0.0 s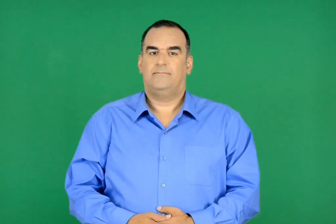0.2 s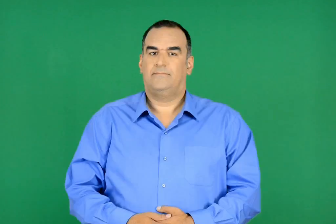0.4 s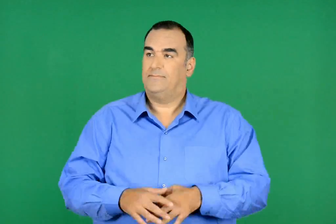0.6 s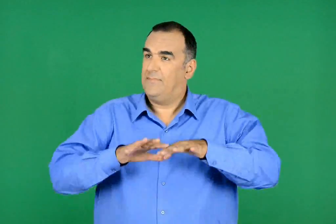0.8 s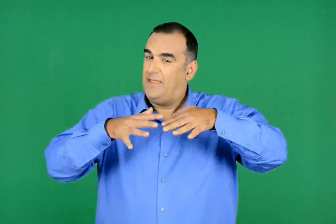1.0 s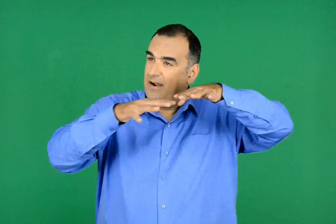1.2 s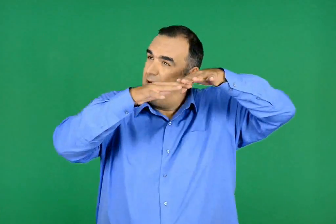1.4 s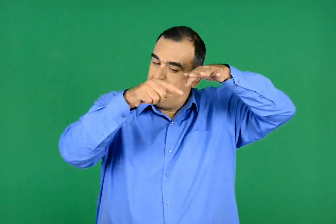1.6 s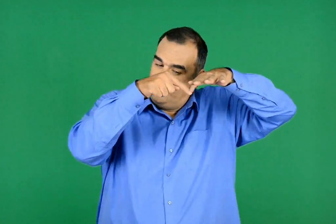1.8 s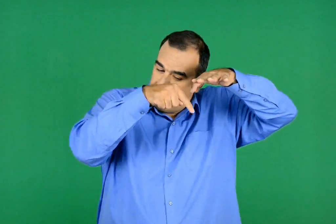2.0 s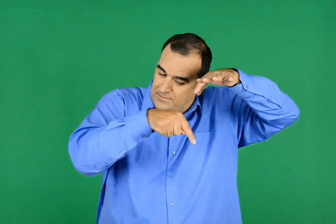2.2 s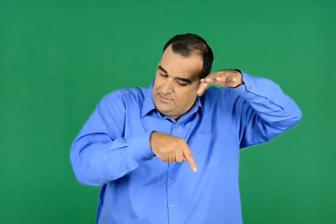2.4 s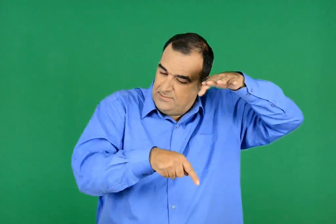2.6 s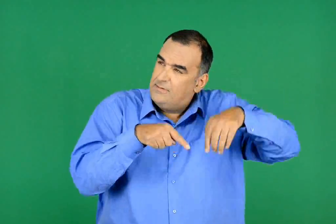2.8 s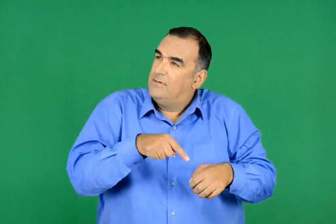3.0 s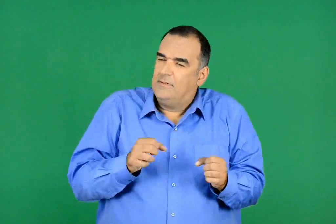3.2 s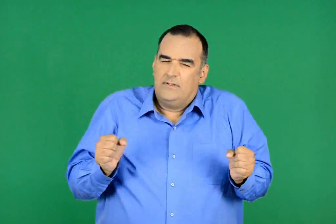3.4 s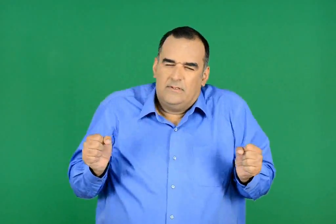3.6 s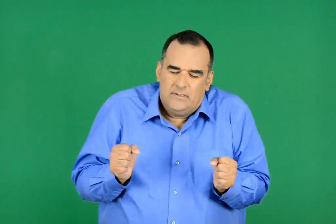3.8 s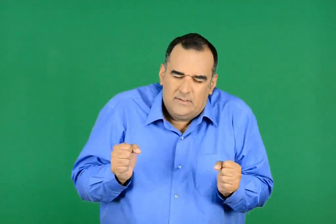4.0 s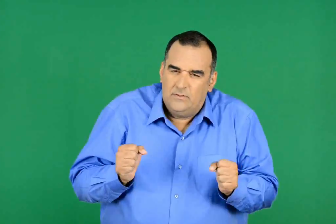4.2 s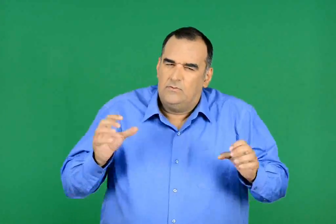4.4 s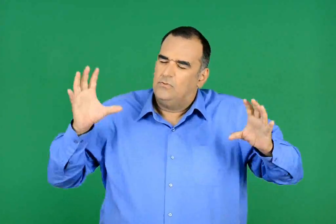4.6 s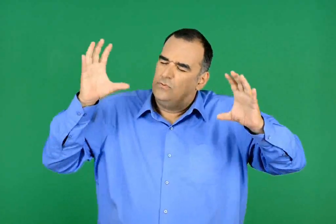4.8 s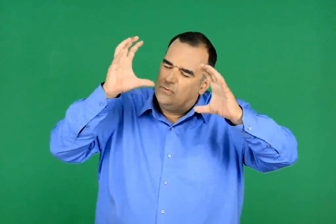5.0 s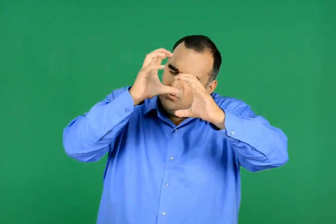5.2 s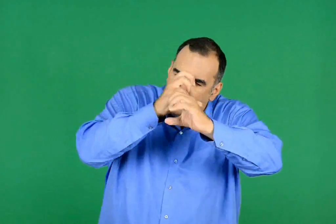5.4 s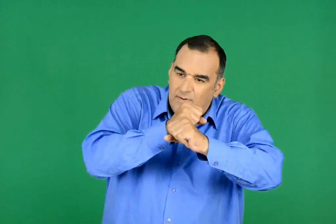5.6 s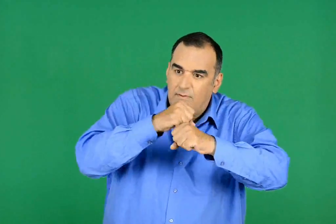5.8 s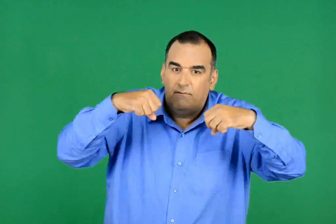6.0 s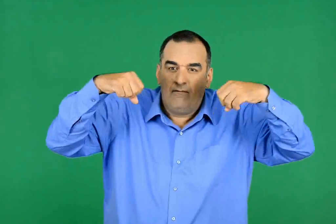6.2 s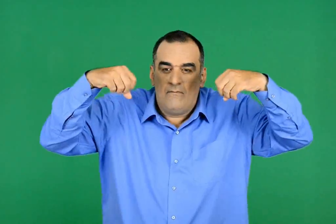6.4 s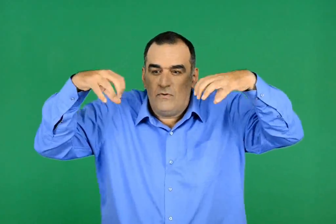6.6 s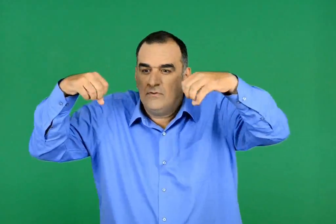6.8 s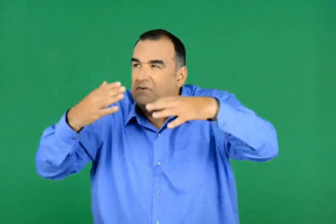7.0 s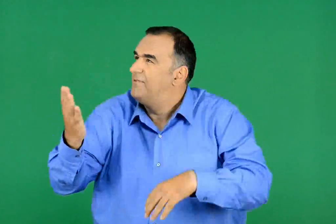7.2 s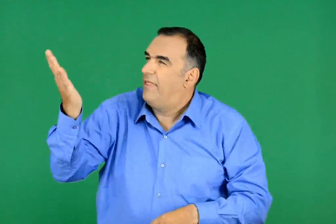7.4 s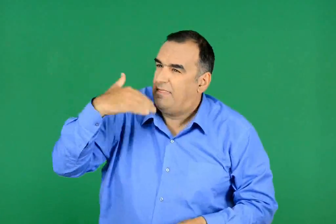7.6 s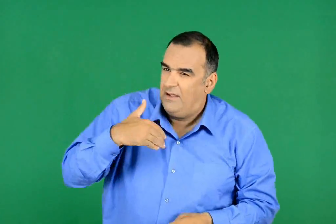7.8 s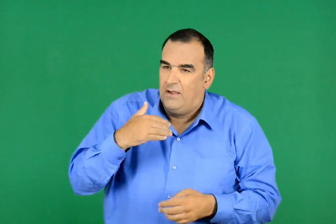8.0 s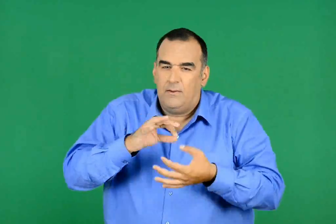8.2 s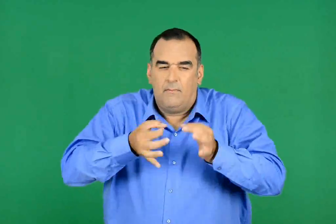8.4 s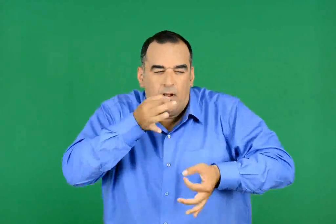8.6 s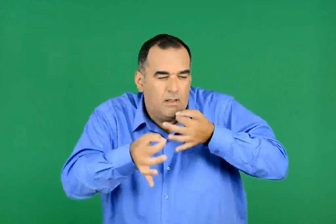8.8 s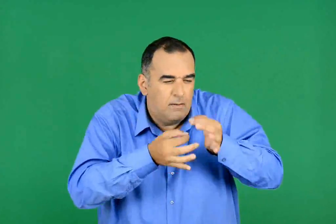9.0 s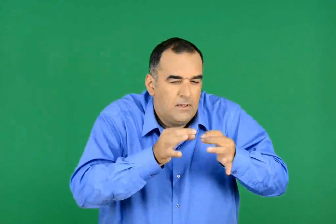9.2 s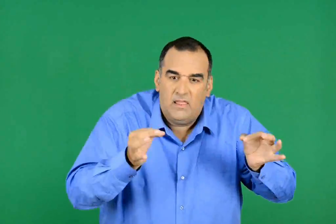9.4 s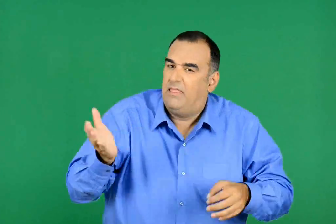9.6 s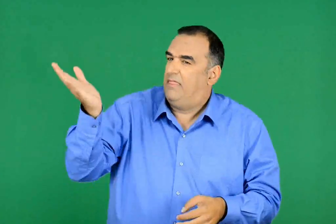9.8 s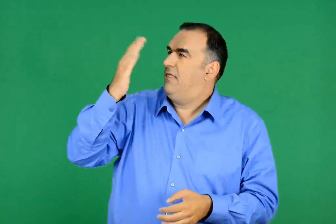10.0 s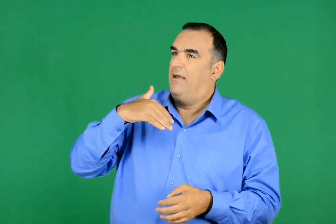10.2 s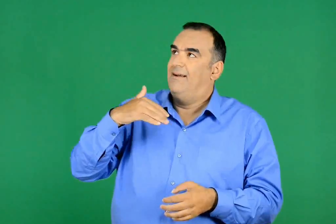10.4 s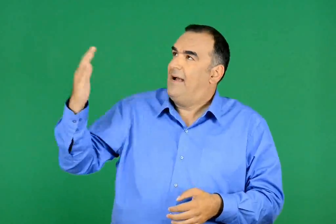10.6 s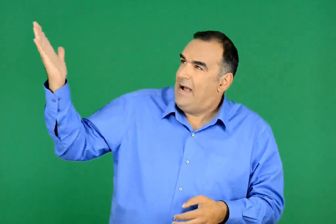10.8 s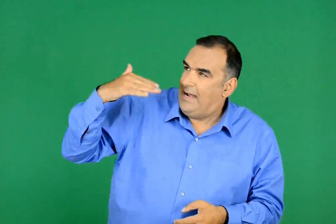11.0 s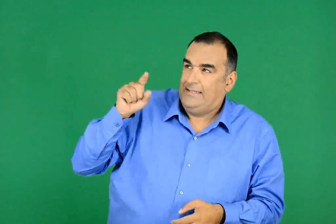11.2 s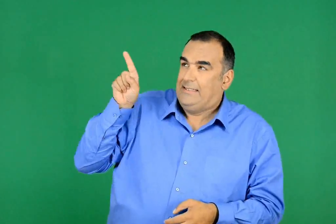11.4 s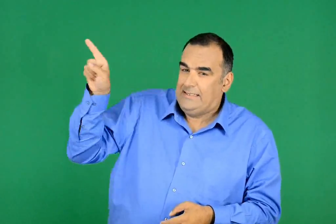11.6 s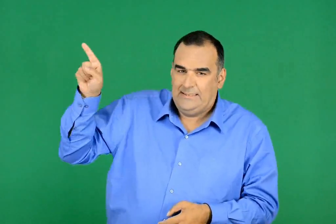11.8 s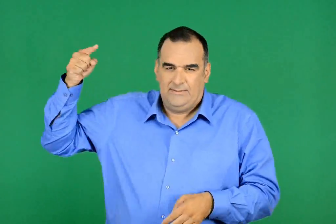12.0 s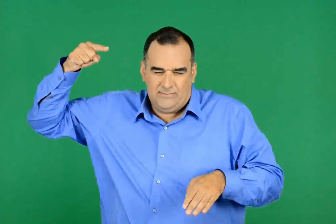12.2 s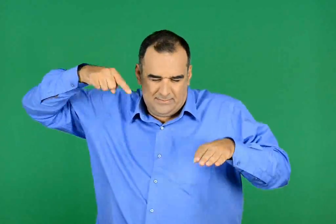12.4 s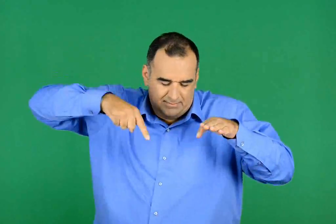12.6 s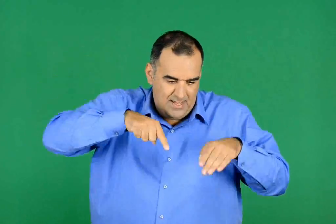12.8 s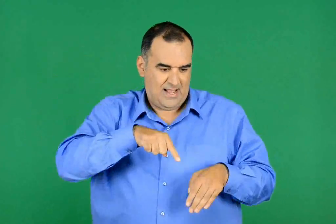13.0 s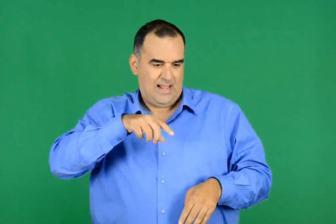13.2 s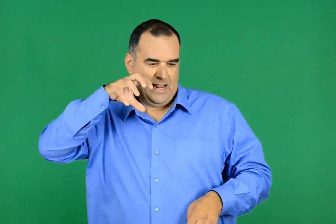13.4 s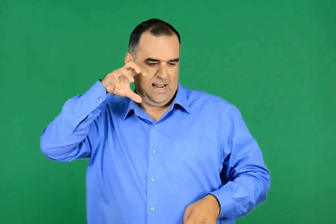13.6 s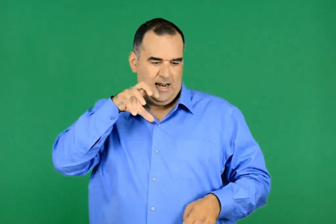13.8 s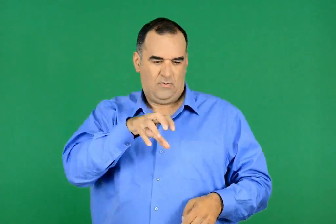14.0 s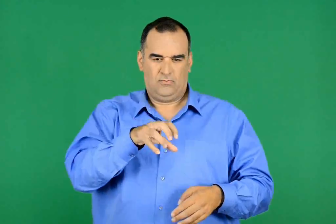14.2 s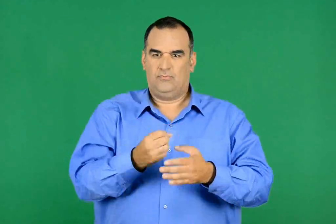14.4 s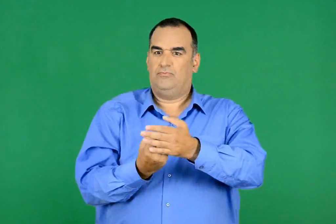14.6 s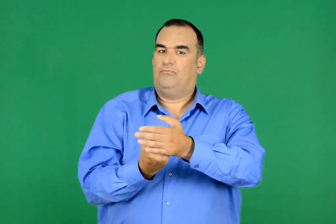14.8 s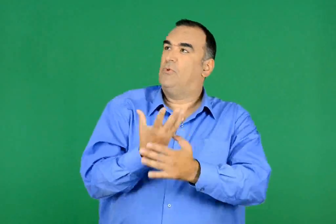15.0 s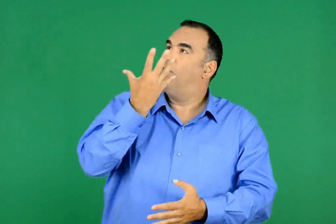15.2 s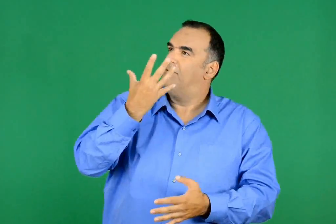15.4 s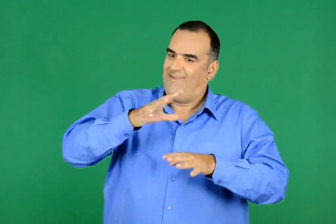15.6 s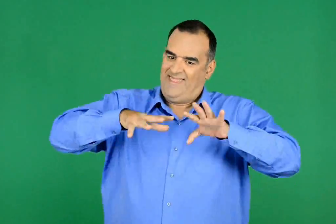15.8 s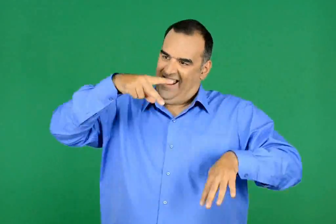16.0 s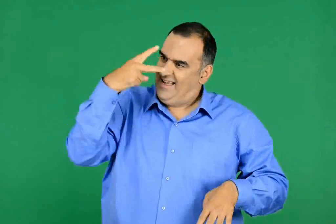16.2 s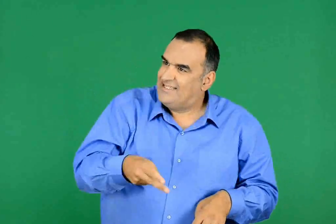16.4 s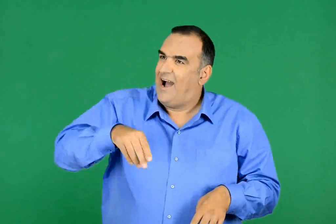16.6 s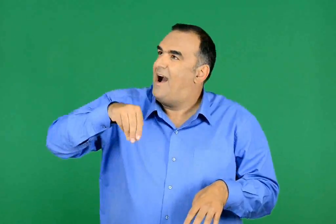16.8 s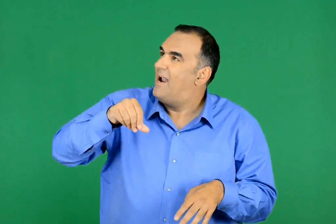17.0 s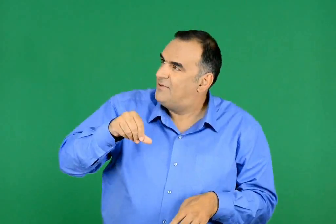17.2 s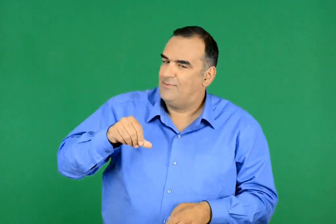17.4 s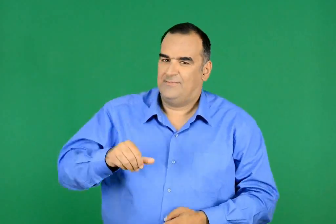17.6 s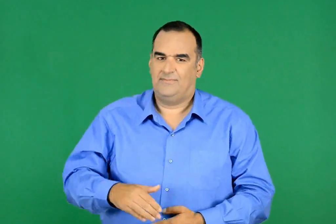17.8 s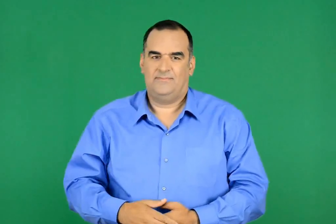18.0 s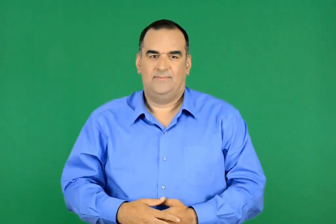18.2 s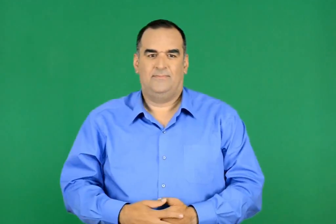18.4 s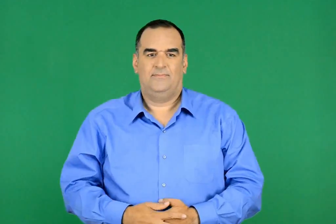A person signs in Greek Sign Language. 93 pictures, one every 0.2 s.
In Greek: εδώ κάτω είναι κρύο και σκοτεινιά. ούτε φως ούτε παραμύθια. έλα να φτιάξουμε έναν ήλιο , έναν ήλιο δικό µας , αργυρό , ήλιο θαλασσινό
